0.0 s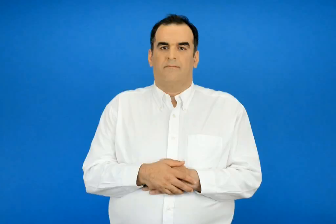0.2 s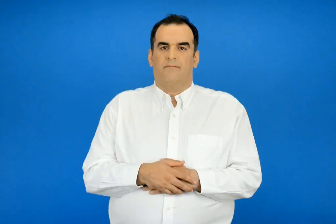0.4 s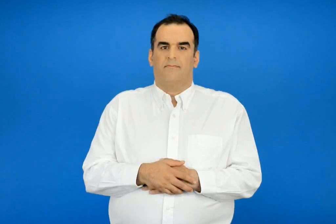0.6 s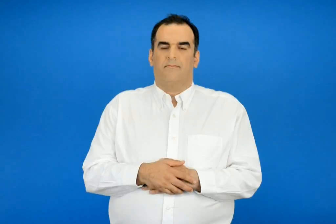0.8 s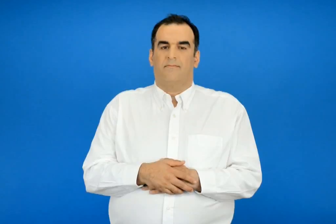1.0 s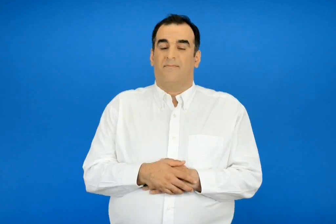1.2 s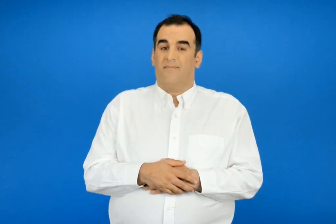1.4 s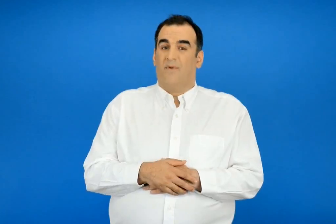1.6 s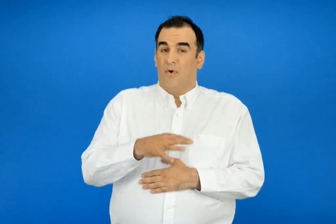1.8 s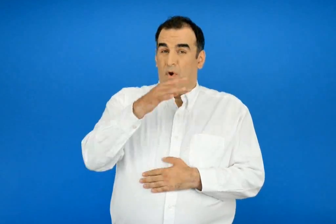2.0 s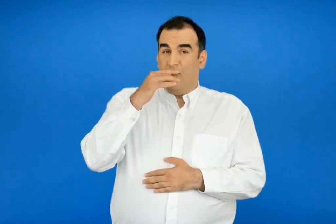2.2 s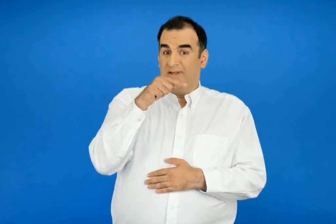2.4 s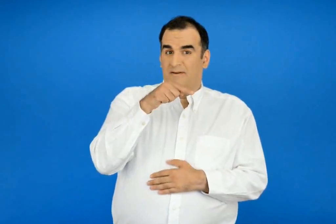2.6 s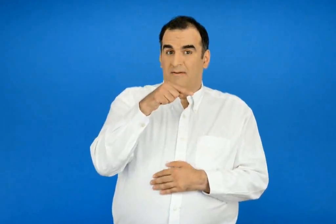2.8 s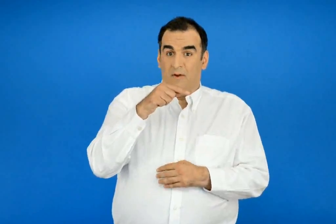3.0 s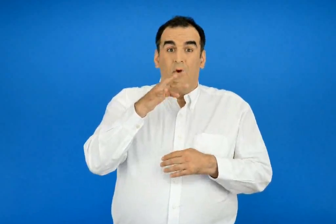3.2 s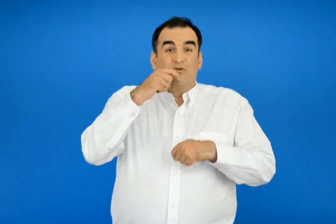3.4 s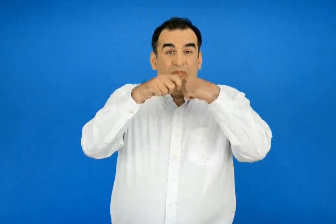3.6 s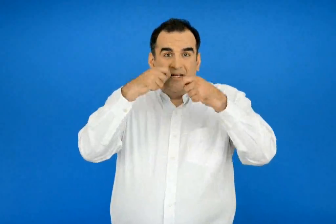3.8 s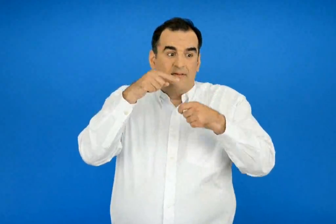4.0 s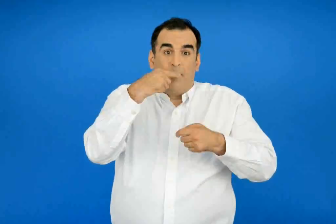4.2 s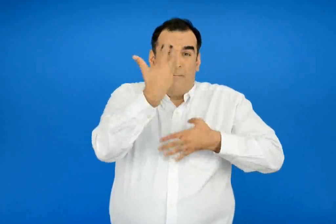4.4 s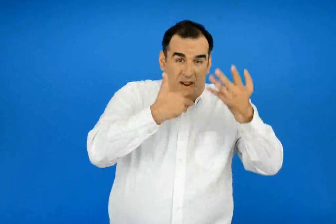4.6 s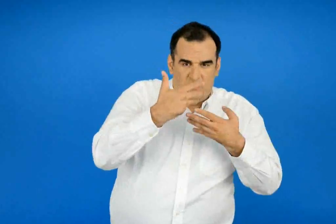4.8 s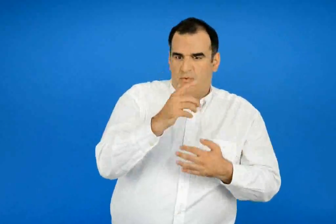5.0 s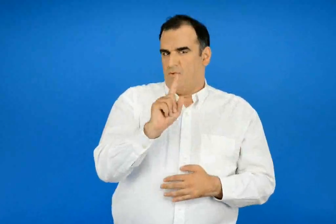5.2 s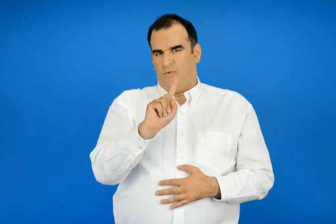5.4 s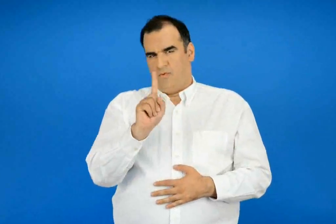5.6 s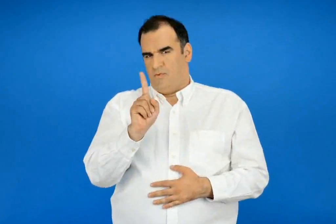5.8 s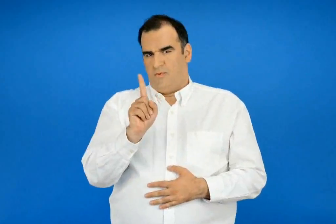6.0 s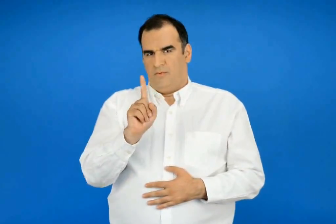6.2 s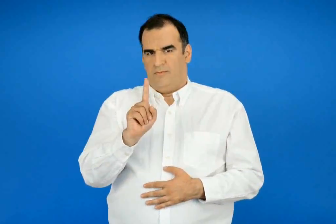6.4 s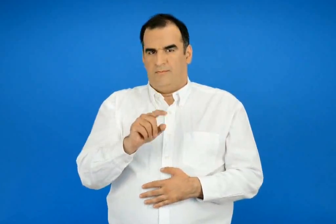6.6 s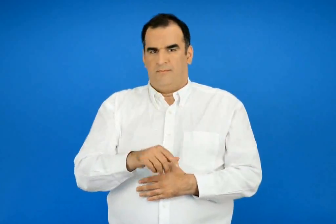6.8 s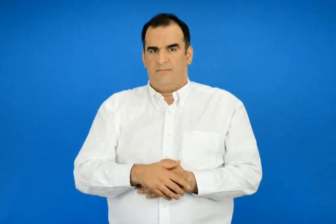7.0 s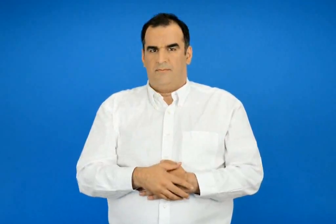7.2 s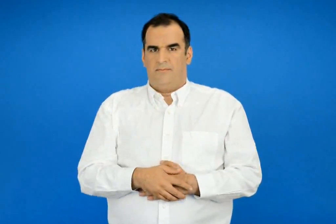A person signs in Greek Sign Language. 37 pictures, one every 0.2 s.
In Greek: τη γλώσσα μας δεν την μπερδεύουμε μόνο με τους γλωσσοδέτες
